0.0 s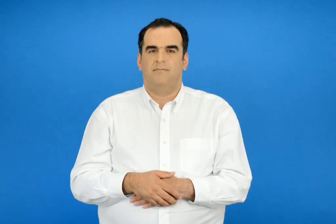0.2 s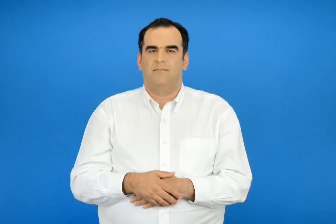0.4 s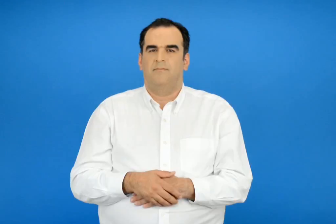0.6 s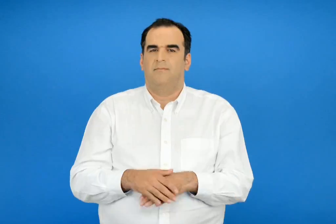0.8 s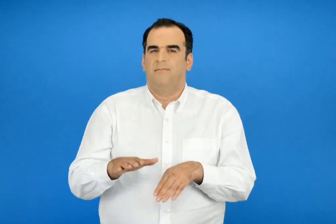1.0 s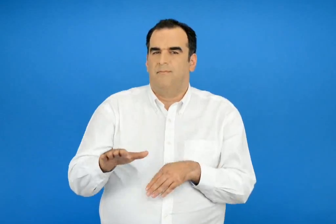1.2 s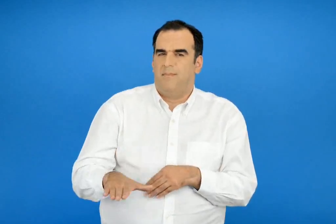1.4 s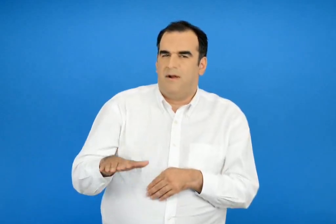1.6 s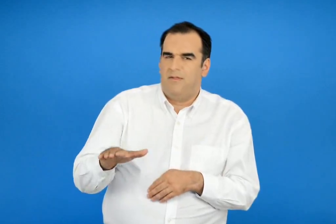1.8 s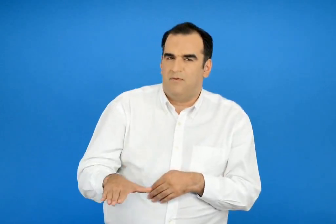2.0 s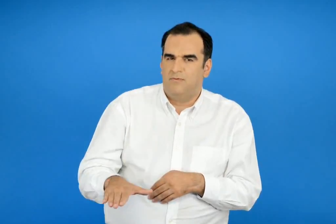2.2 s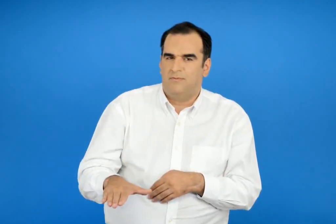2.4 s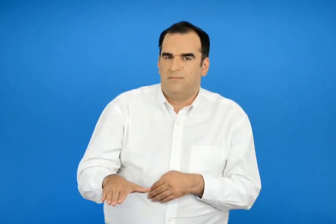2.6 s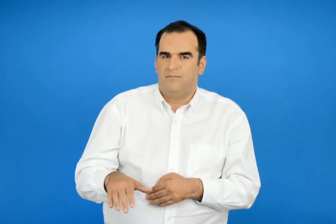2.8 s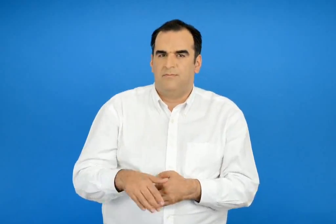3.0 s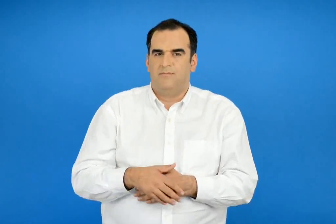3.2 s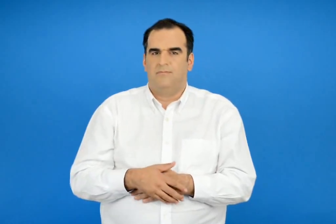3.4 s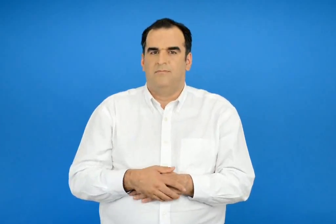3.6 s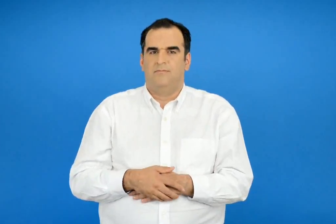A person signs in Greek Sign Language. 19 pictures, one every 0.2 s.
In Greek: παιδικός
